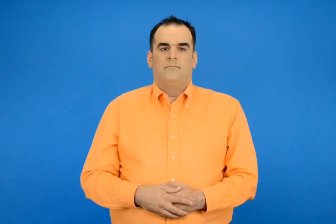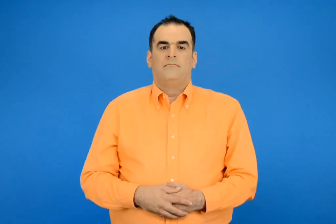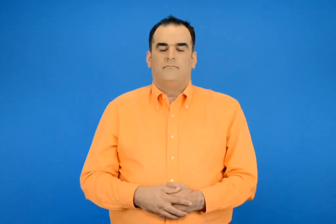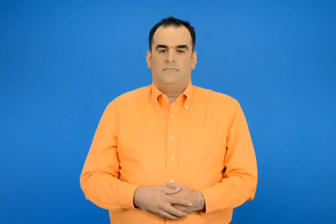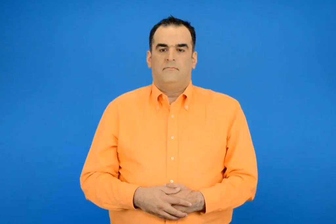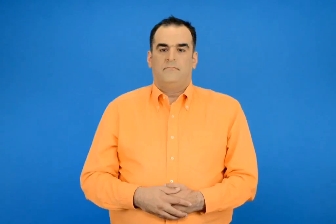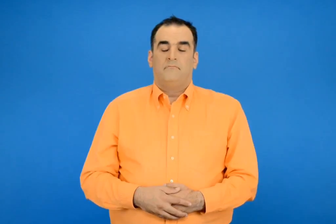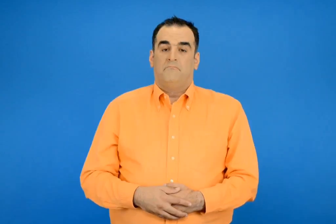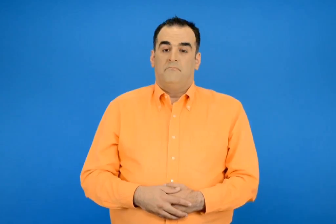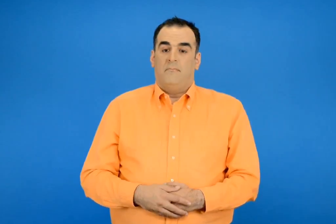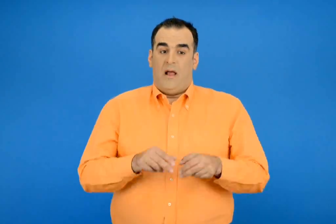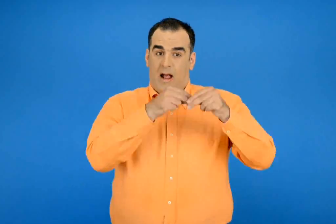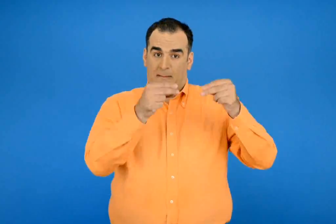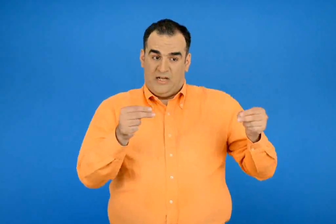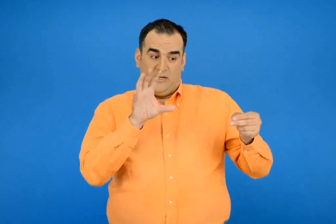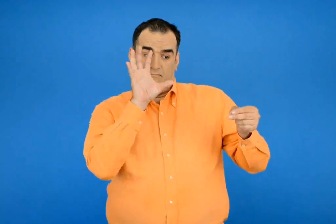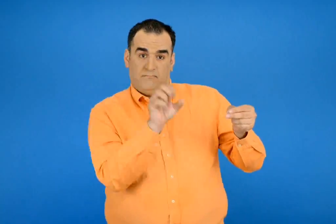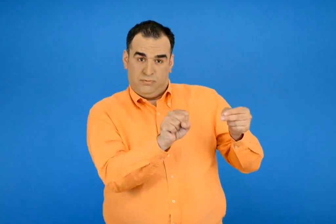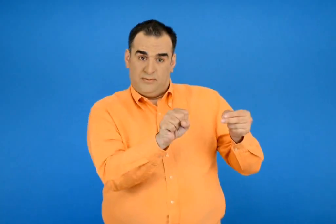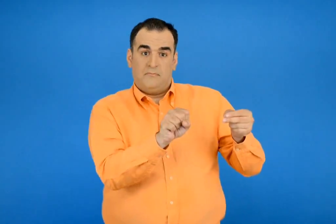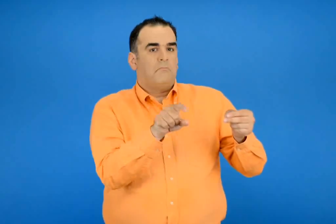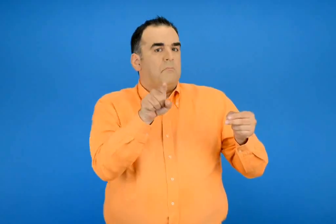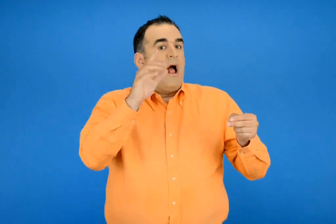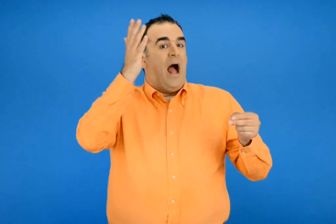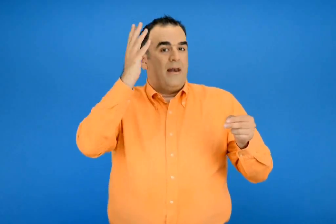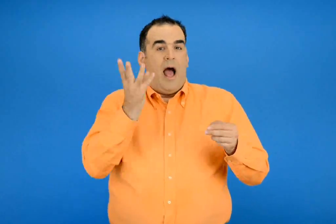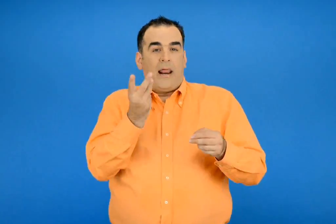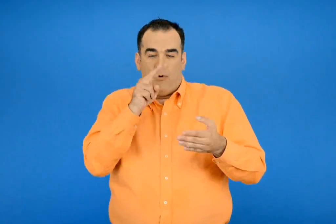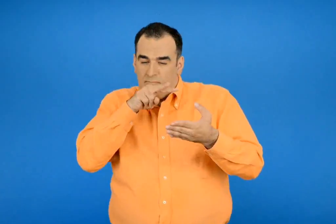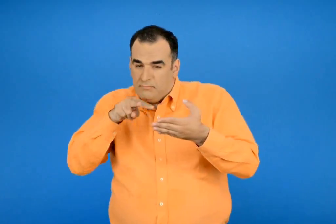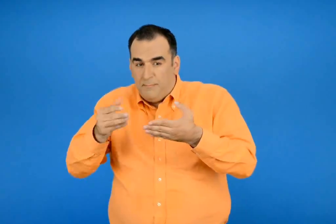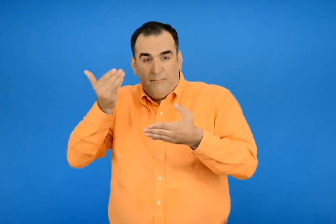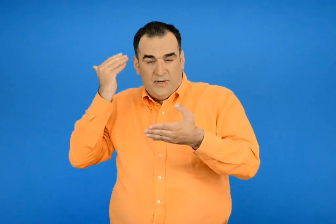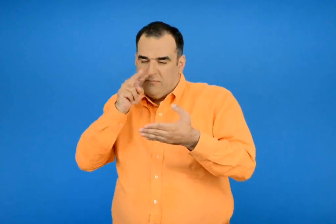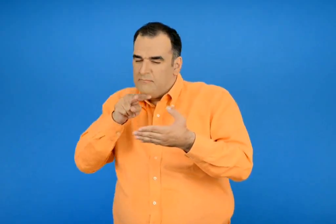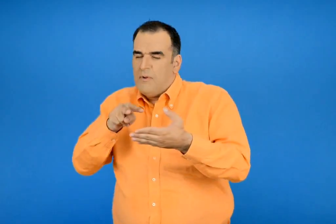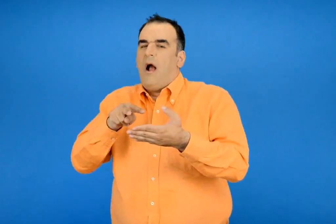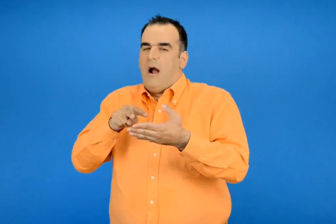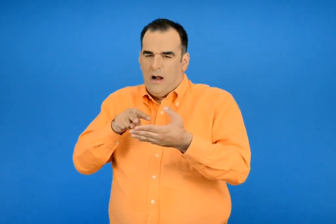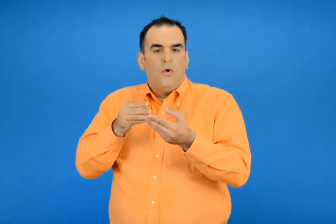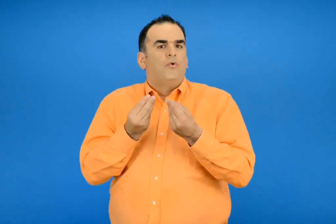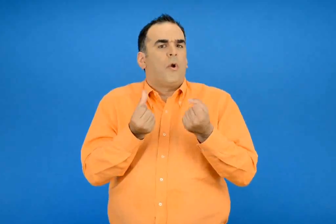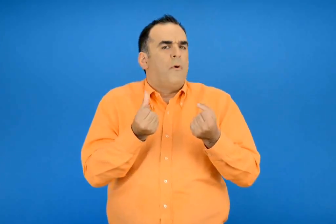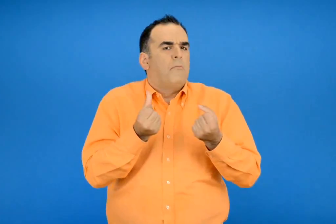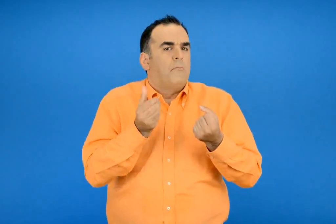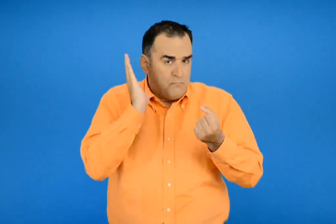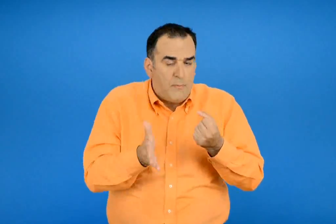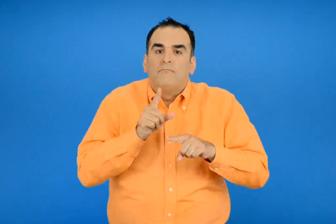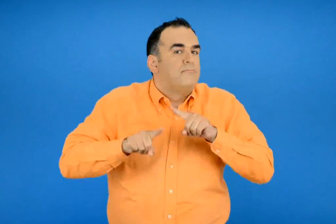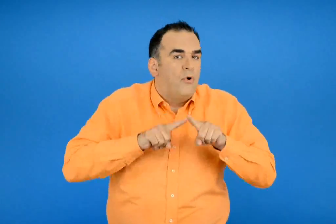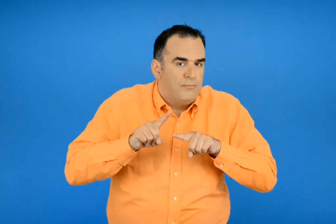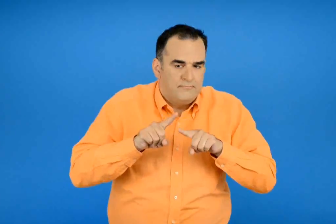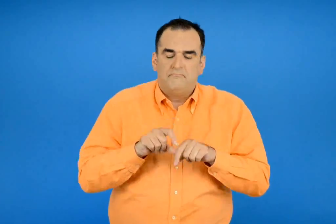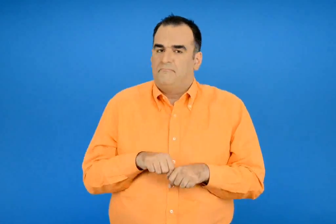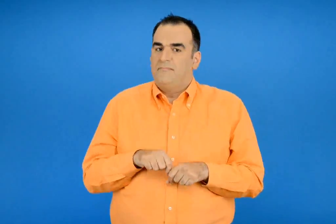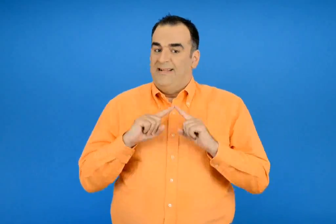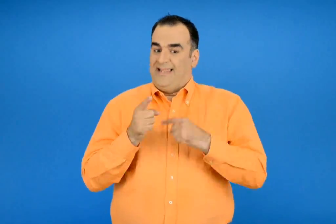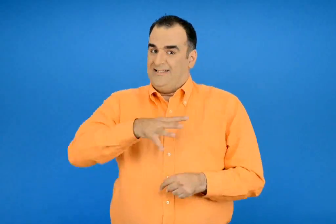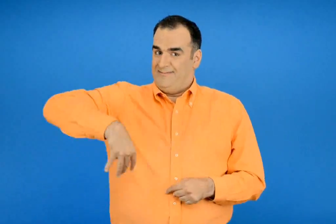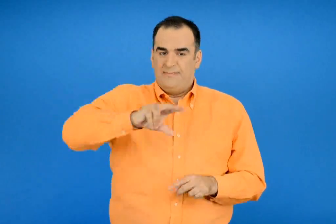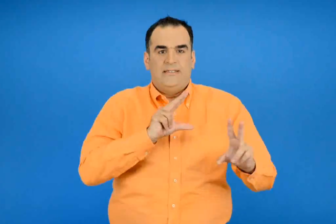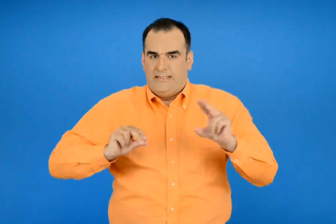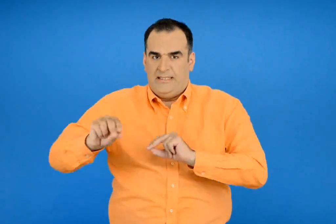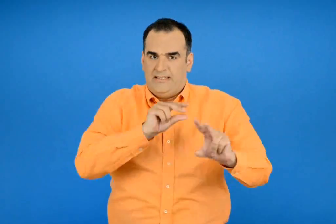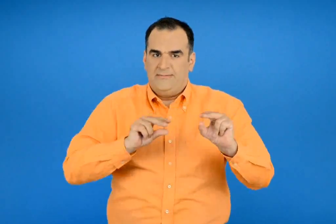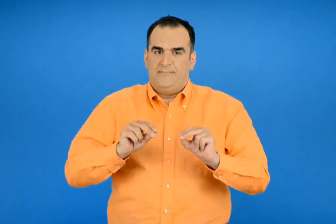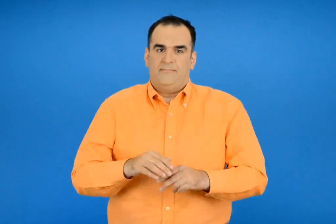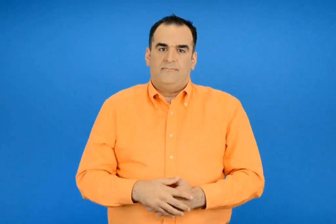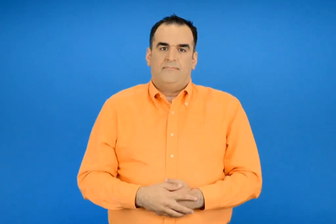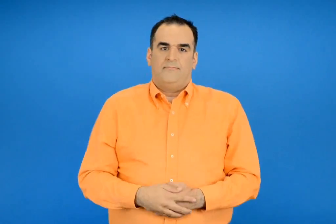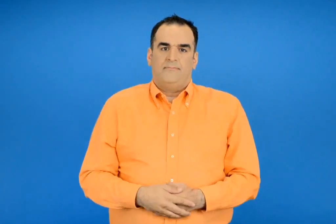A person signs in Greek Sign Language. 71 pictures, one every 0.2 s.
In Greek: με ποιόν τρόπο μπορούμε ευκολά να εκτιμήσουμε αρχικά το αποτέλεσμα αν παρατηρήσουμε τους αριθμούς ; συζητάμε στην τάξη
